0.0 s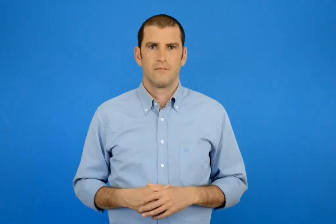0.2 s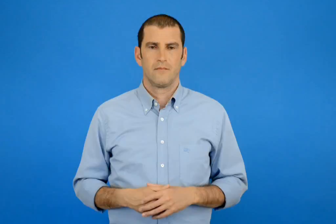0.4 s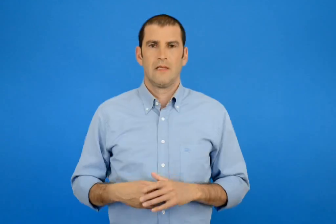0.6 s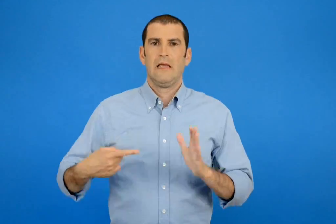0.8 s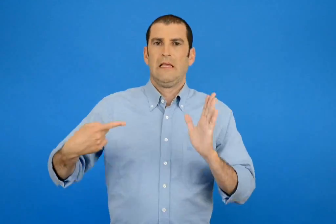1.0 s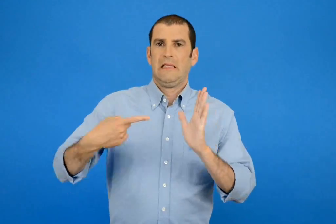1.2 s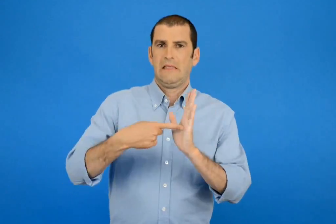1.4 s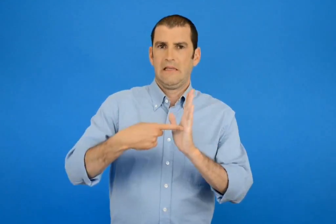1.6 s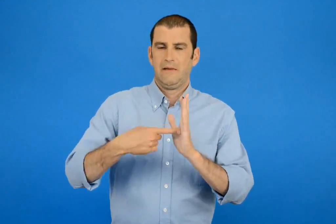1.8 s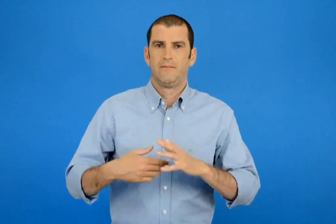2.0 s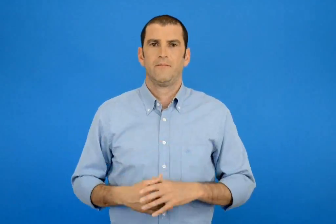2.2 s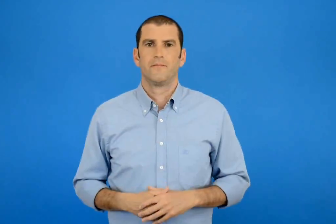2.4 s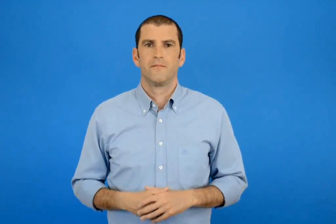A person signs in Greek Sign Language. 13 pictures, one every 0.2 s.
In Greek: χίλια
